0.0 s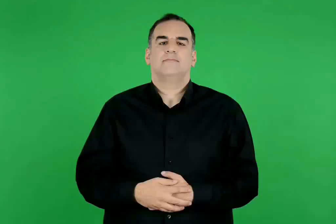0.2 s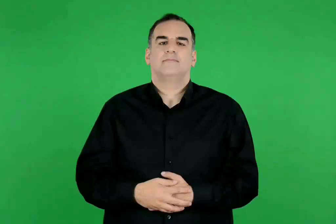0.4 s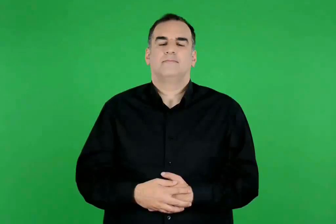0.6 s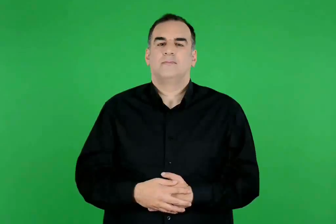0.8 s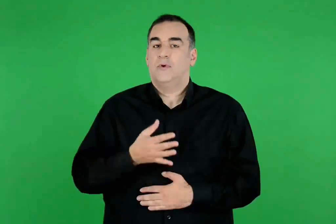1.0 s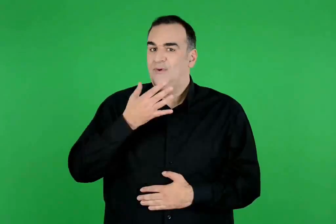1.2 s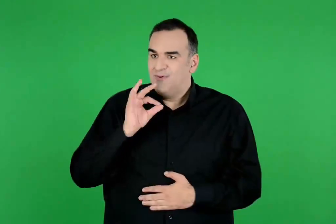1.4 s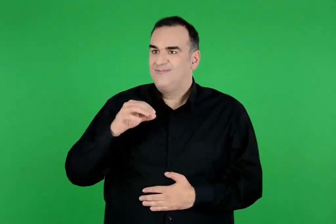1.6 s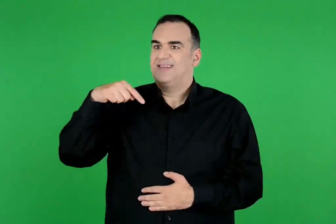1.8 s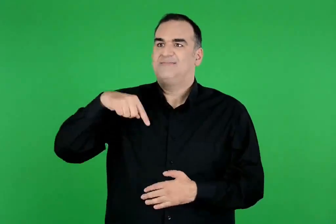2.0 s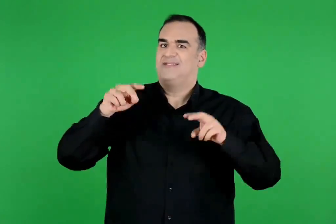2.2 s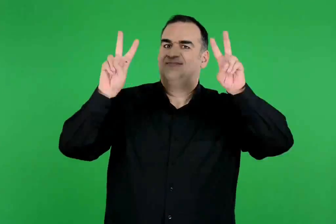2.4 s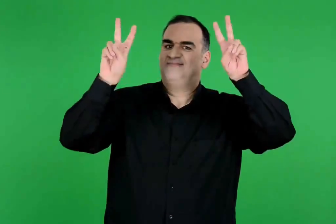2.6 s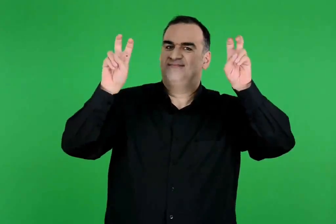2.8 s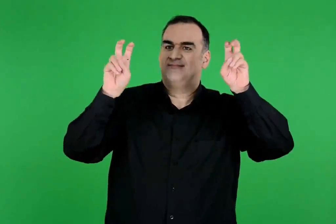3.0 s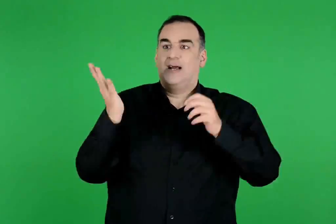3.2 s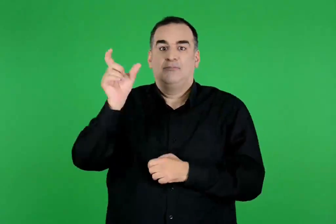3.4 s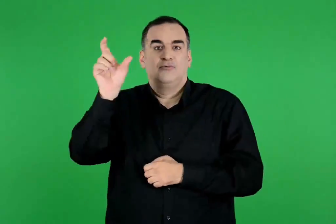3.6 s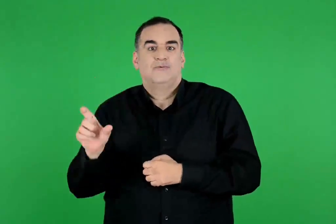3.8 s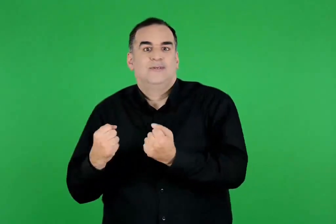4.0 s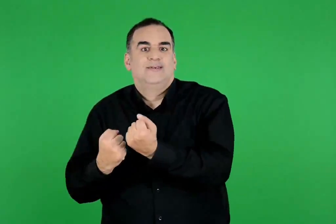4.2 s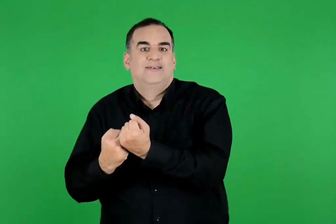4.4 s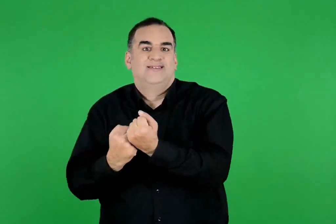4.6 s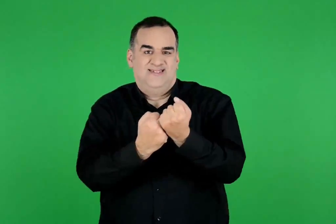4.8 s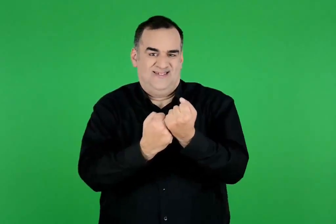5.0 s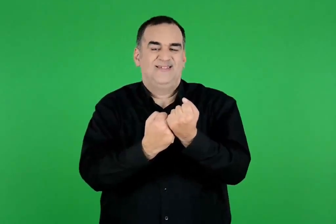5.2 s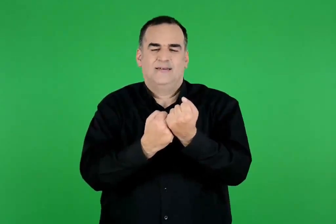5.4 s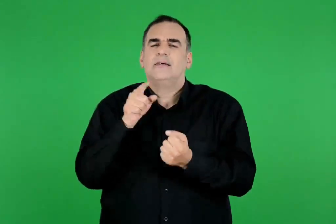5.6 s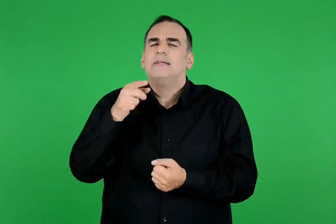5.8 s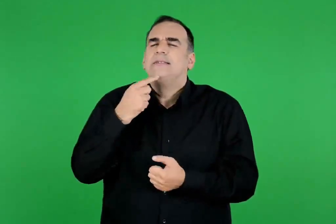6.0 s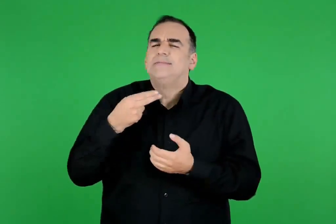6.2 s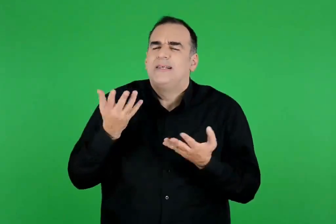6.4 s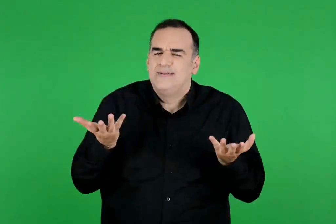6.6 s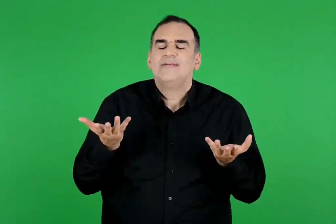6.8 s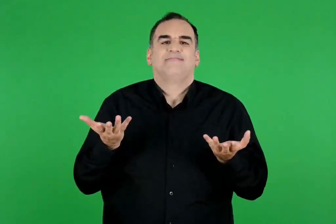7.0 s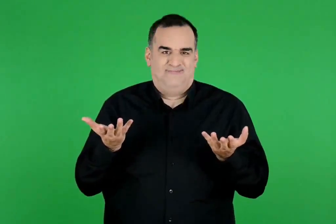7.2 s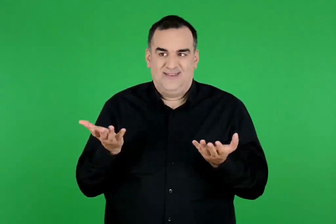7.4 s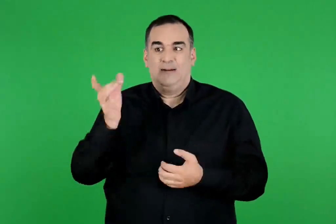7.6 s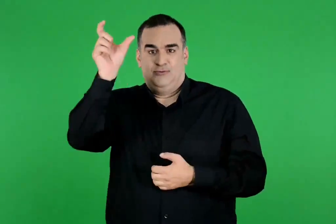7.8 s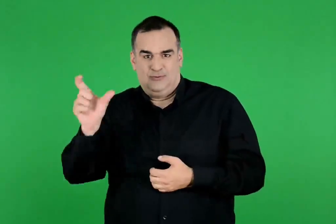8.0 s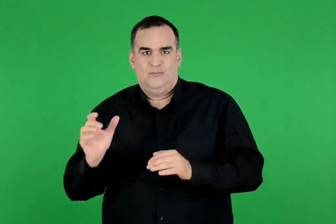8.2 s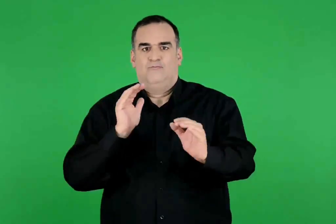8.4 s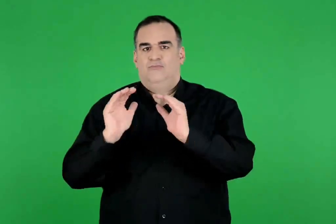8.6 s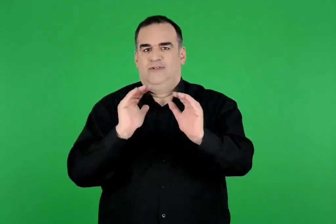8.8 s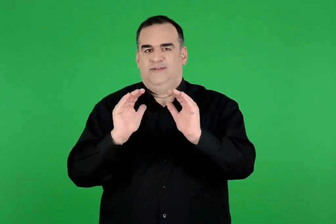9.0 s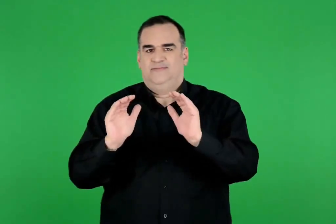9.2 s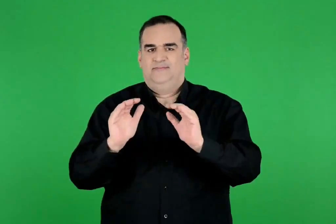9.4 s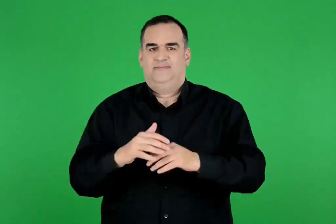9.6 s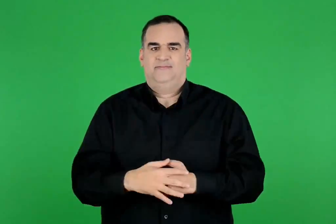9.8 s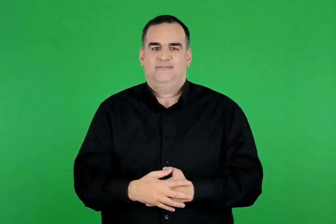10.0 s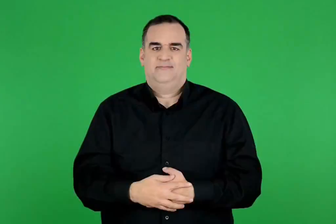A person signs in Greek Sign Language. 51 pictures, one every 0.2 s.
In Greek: για αυτό και σήμερα λέμε τη φράση υπό την αιγίδα κάποιου , που σημαίνει κάτω από την προστασία κάποιου
